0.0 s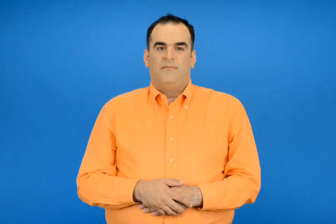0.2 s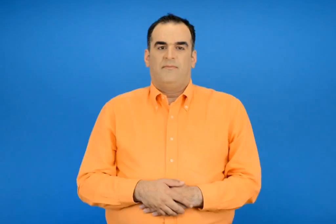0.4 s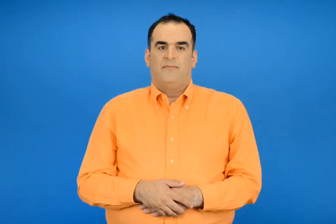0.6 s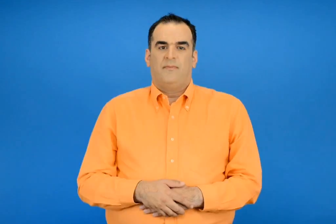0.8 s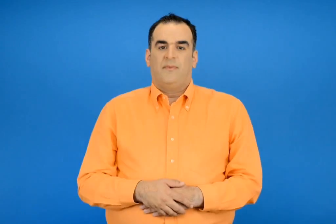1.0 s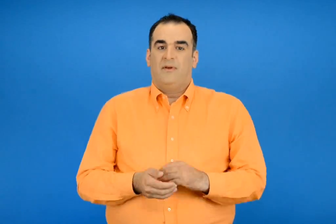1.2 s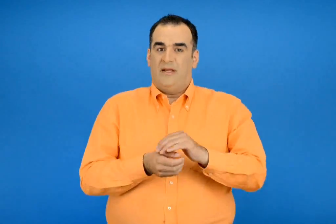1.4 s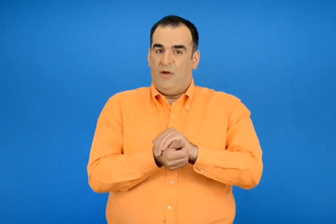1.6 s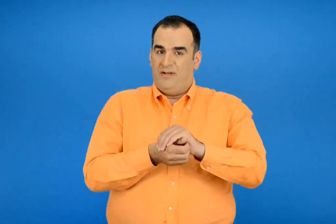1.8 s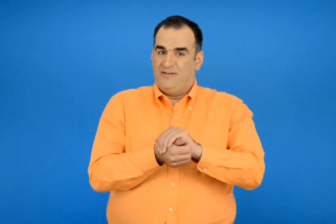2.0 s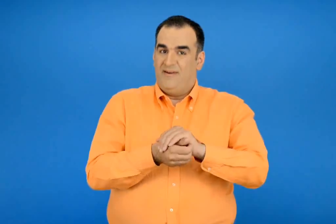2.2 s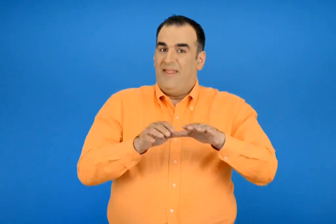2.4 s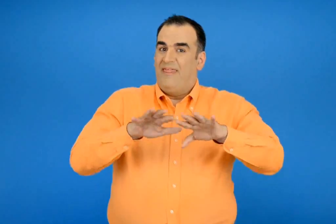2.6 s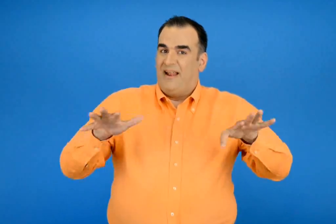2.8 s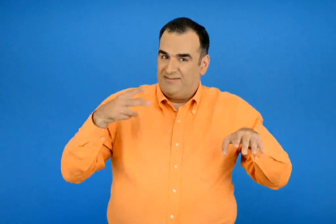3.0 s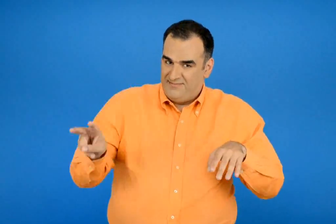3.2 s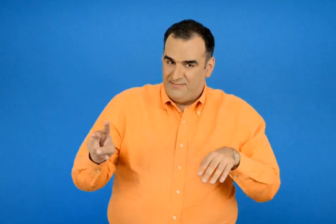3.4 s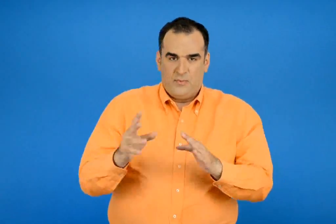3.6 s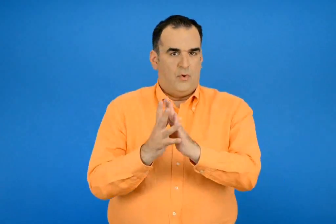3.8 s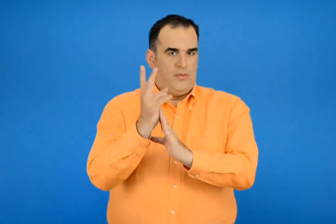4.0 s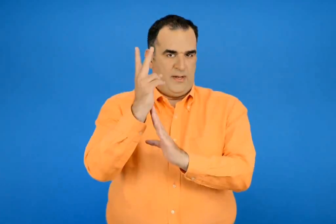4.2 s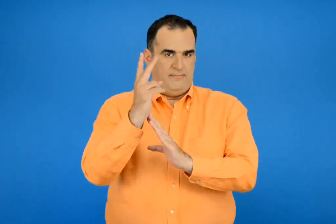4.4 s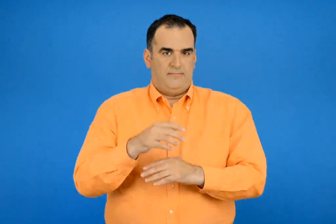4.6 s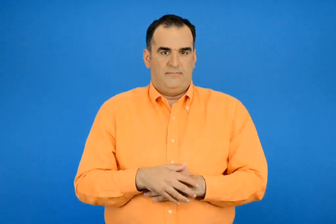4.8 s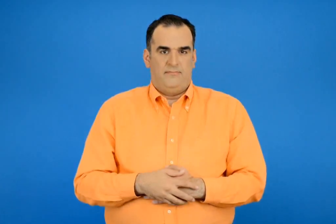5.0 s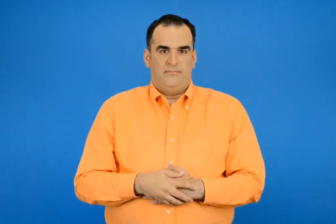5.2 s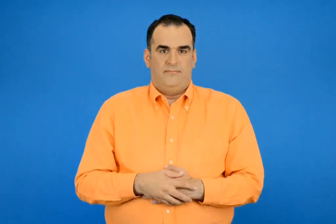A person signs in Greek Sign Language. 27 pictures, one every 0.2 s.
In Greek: 12 θαλάσσιες χελώνες ;
